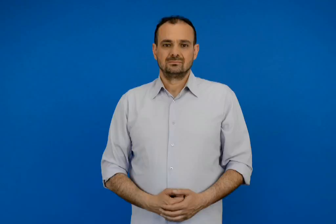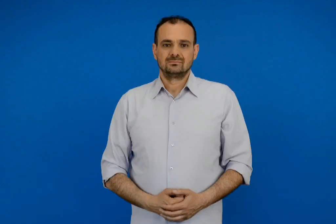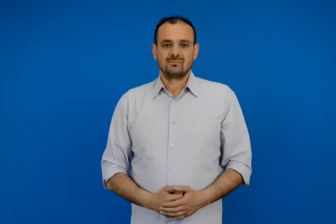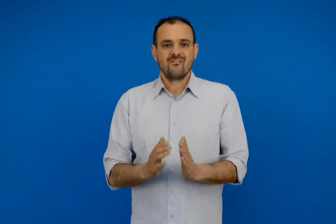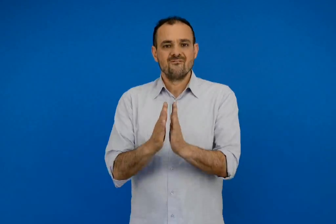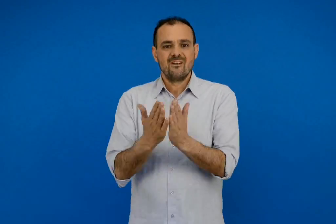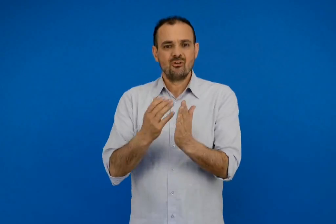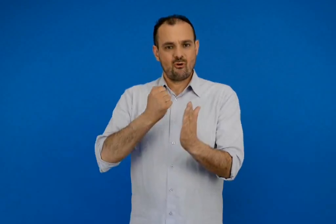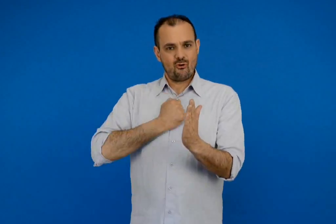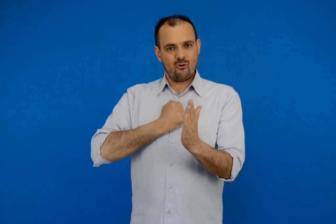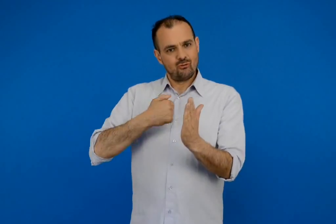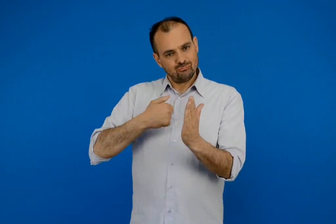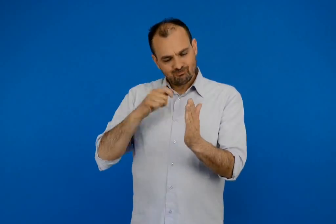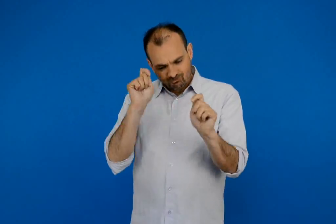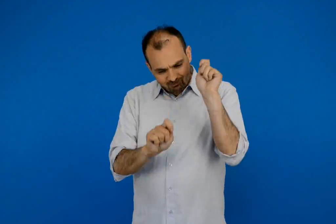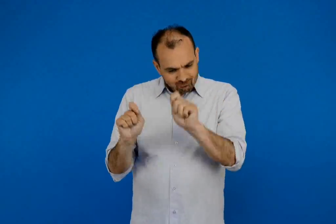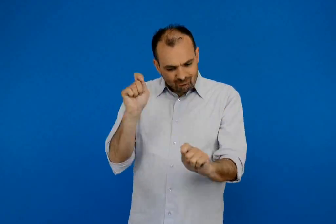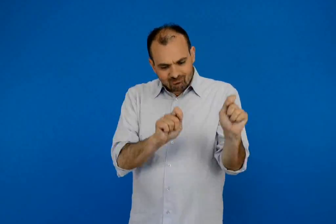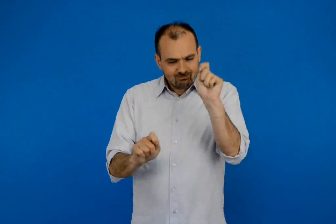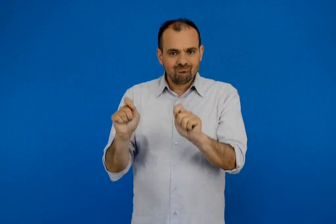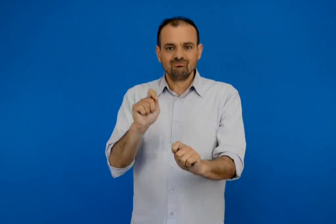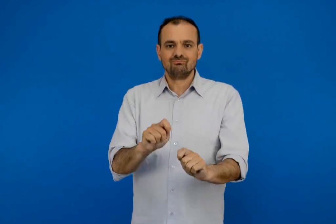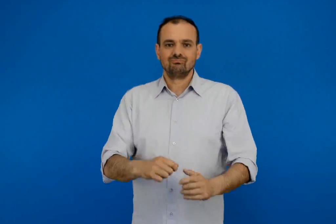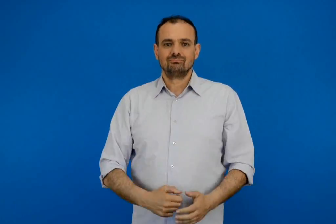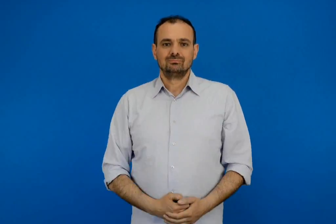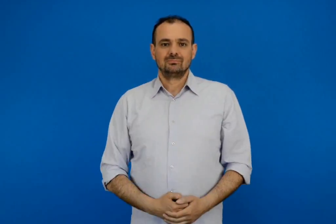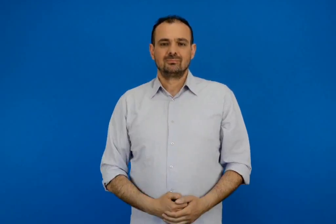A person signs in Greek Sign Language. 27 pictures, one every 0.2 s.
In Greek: φτιάχνω το δικό μου βιβλίο
